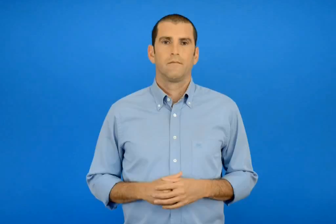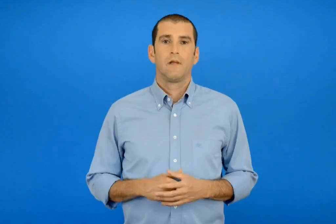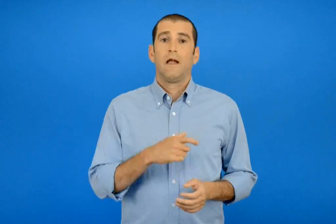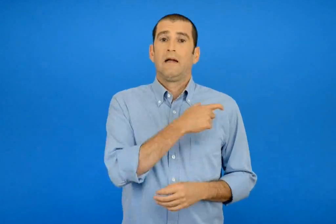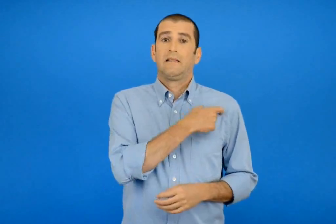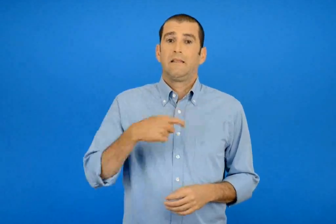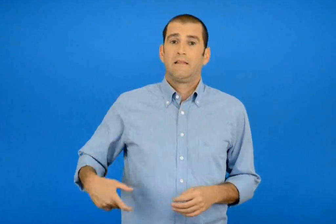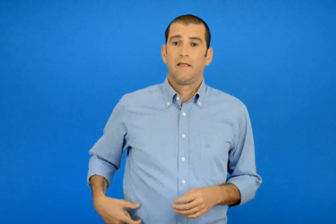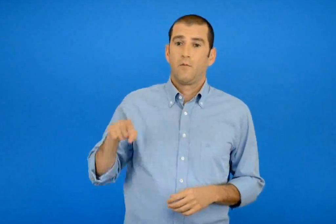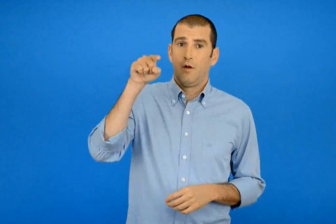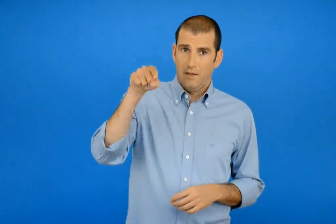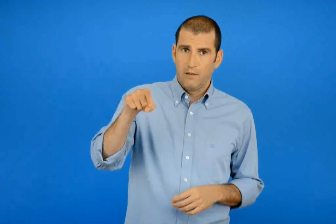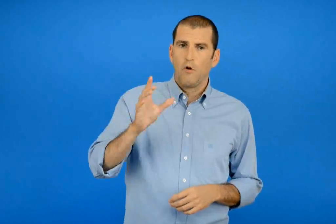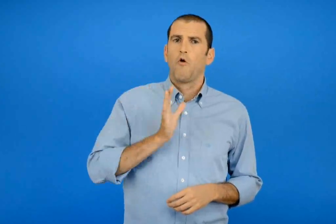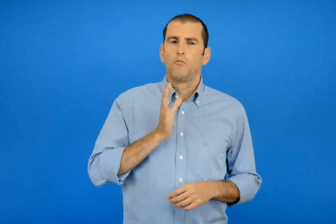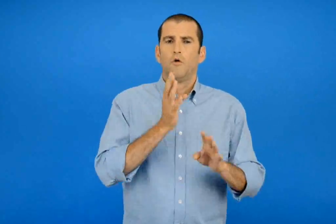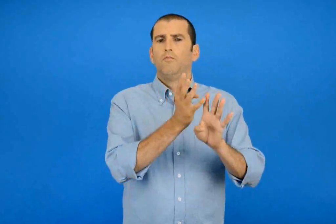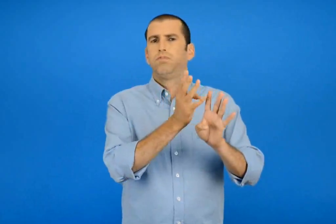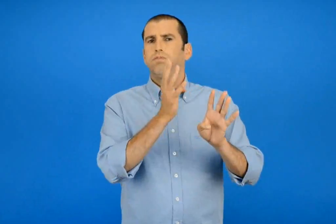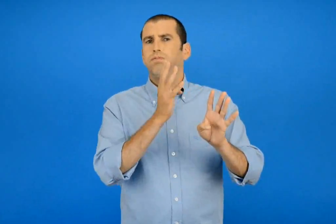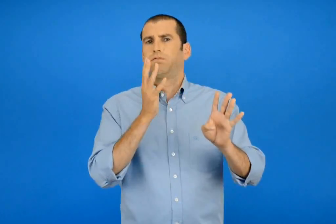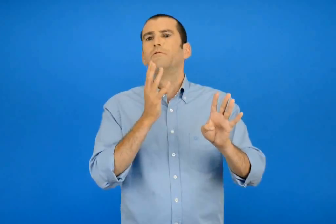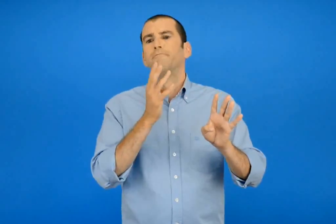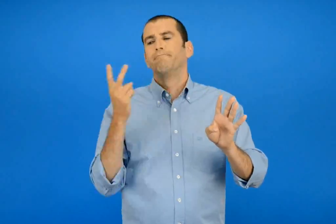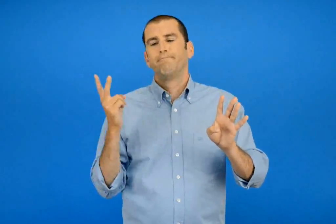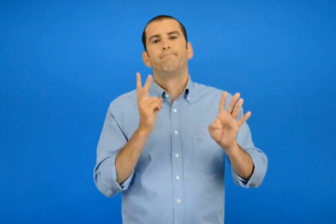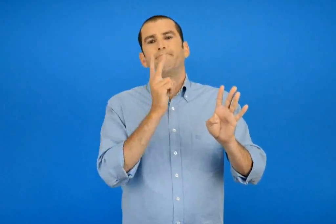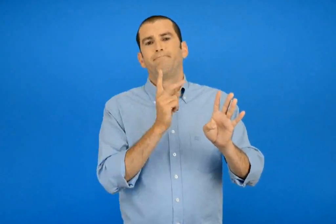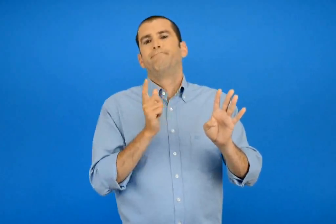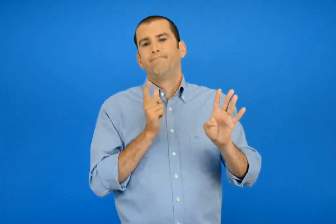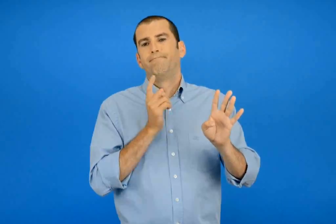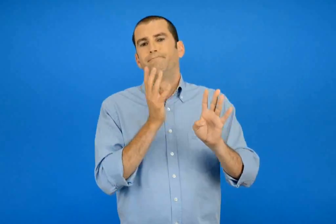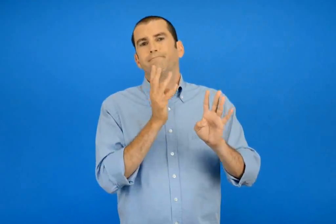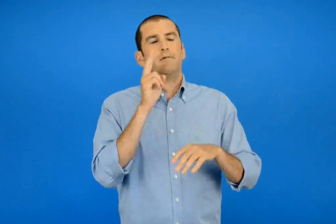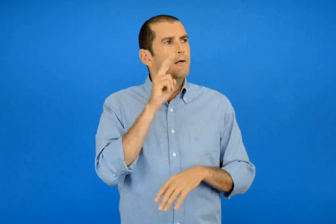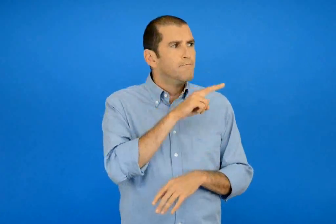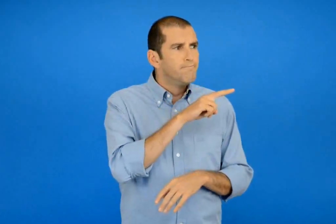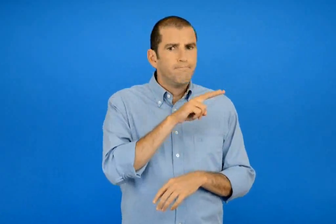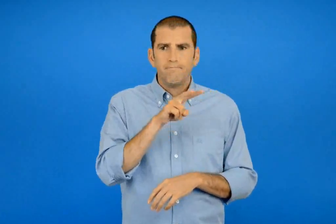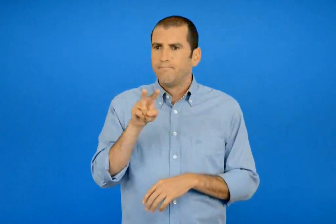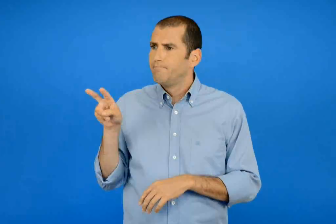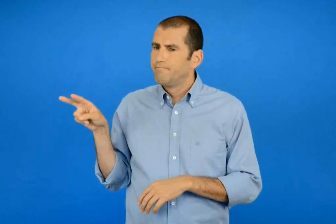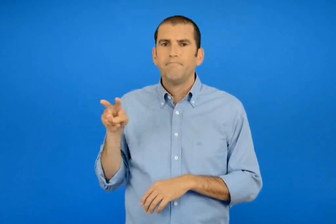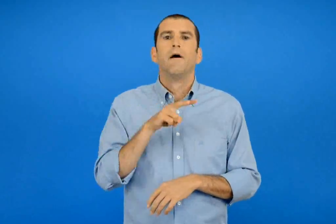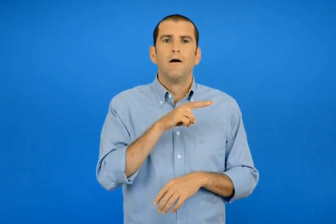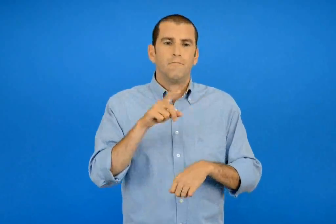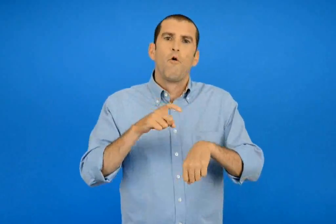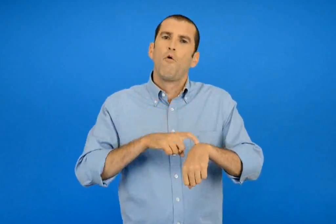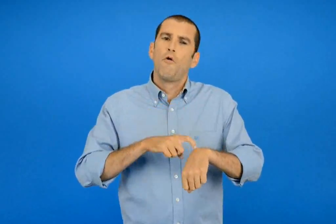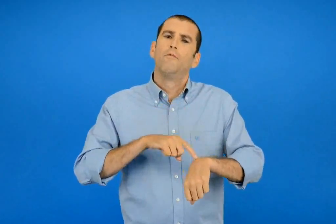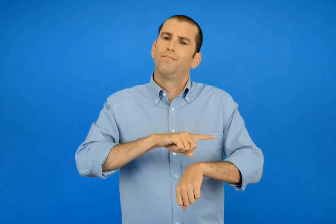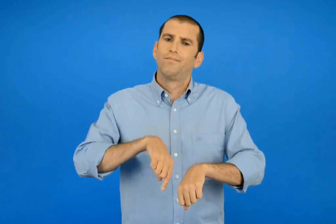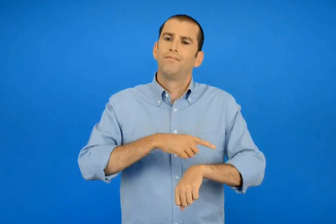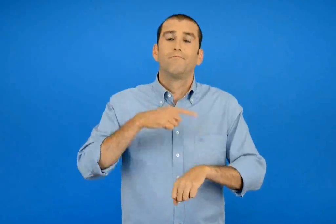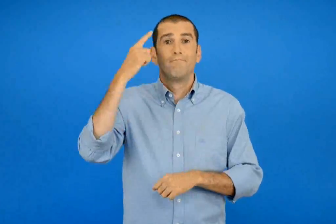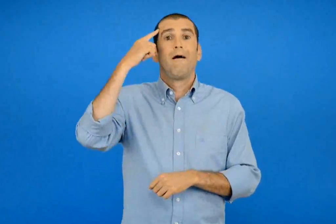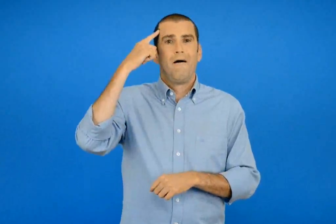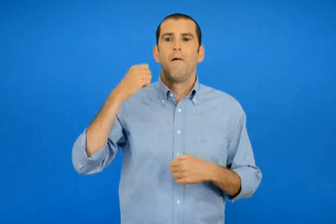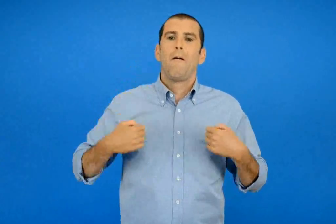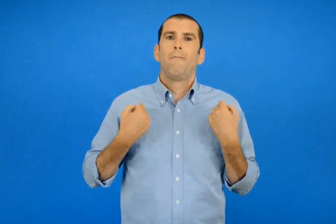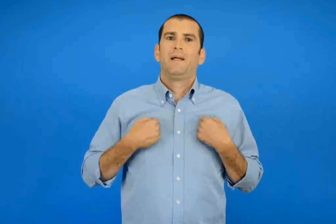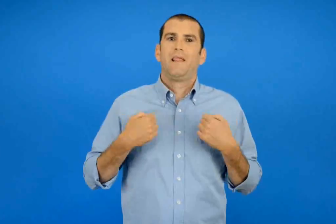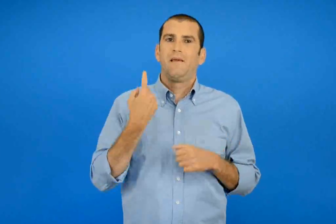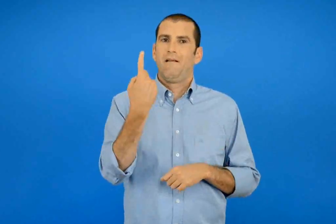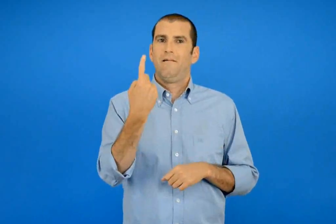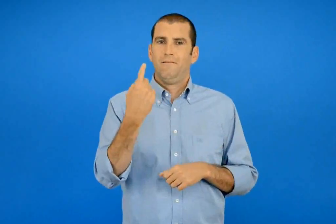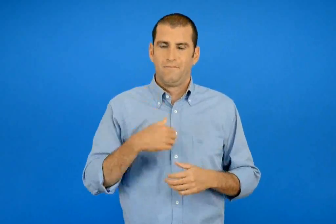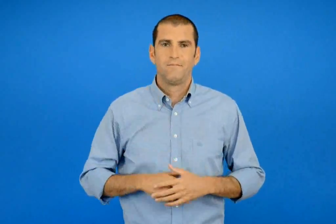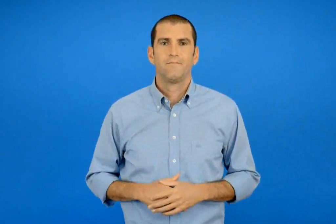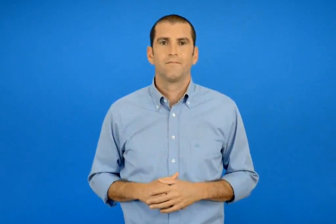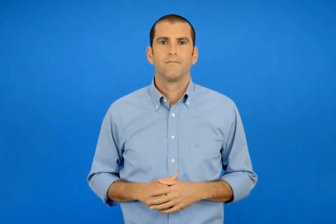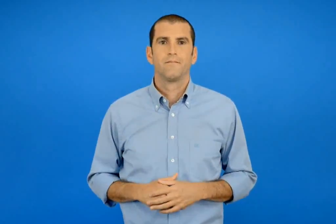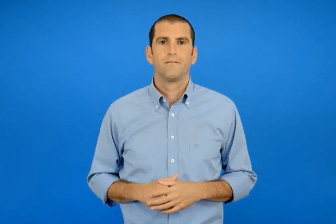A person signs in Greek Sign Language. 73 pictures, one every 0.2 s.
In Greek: στο ταχυδρομείο είχε πολύ κόσμο περιμένοντας τη σειρά τους κοίταζαν τριγύρω για να περάσει η ωρά σκέφτηκαν να παίξουν ένα παιχνίδι
